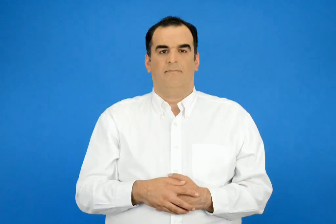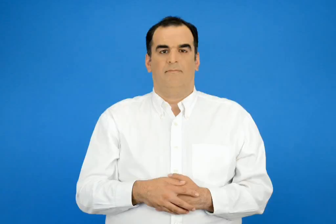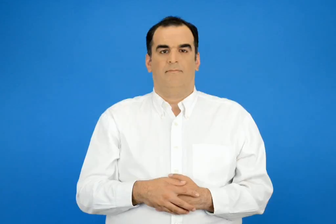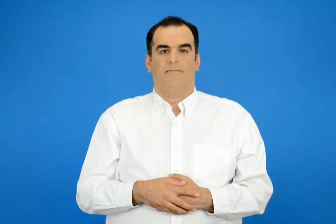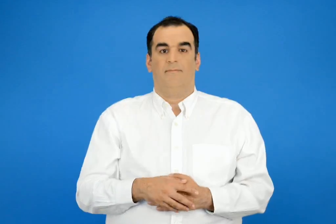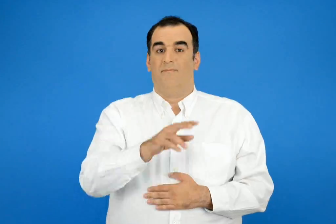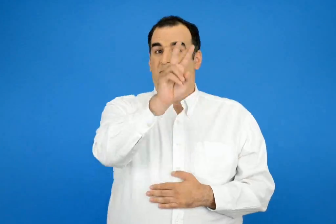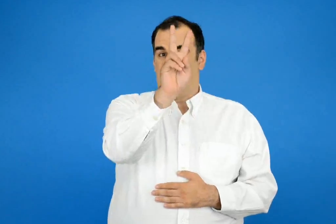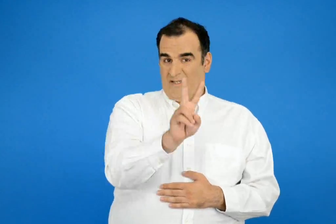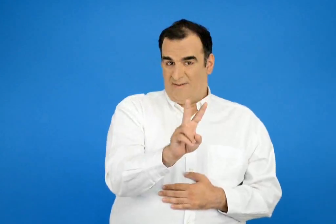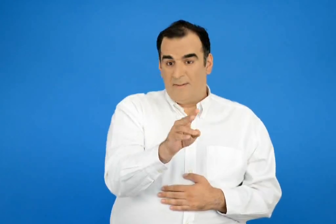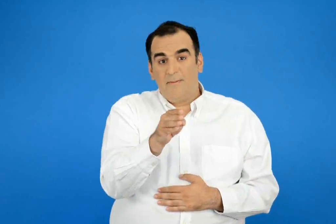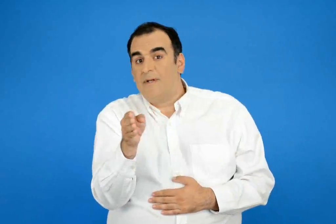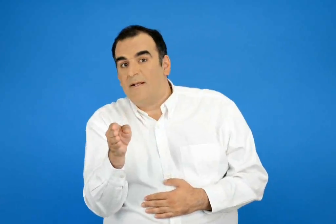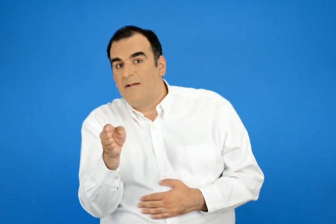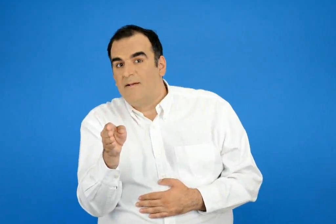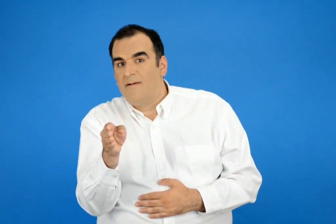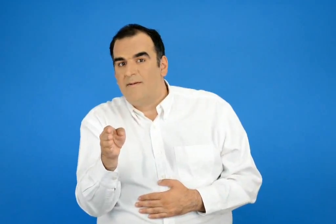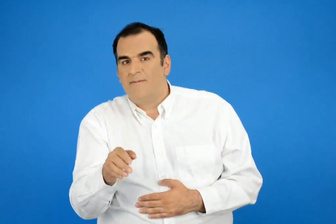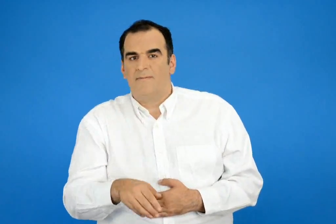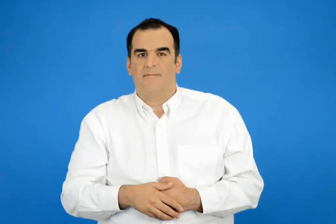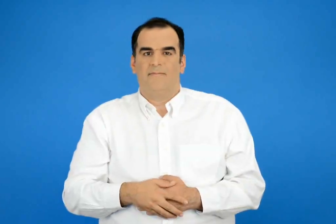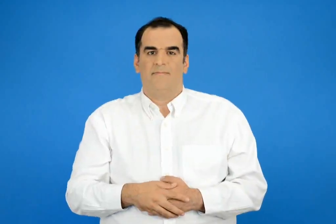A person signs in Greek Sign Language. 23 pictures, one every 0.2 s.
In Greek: μετά την παρασκευή είναι το
